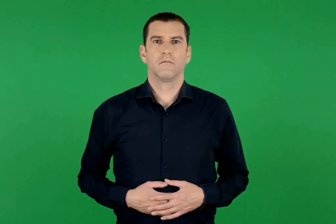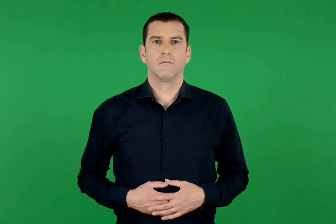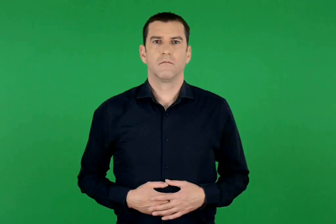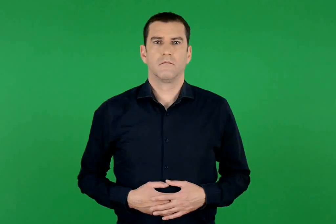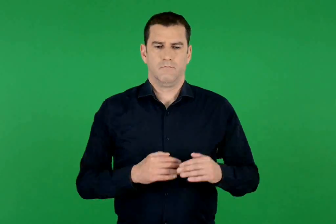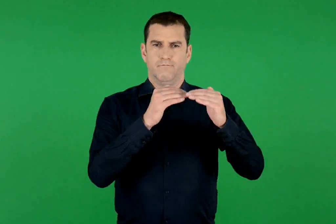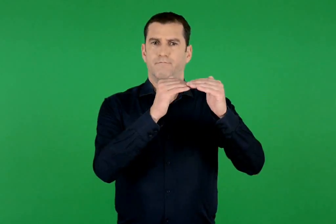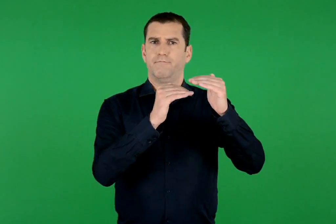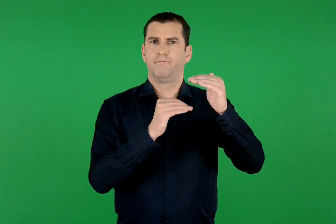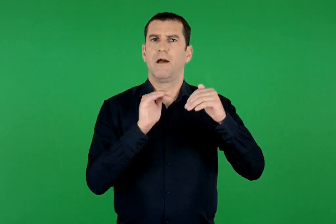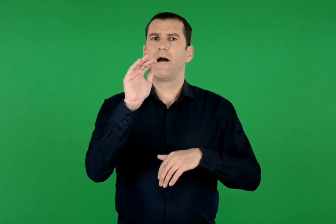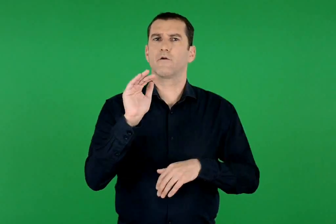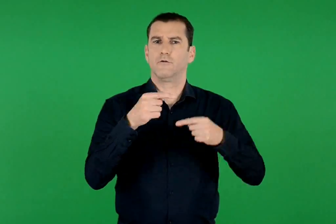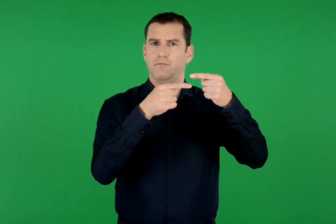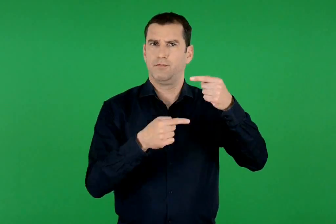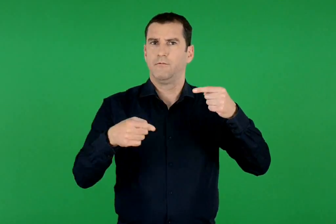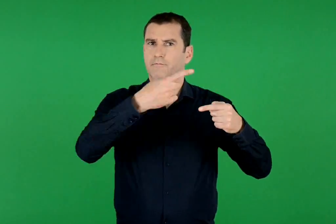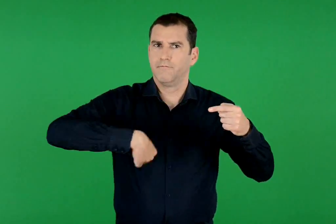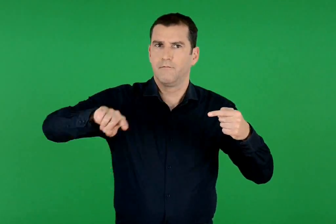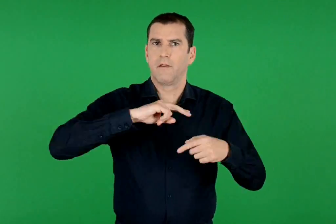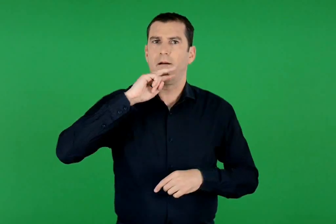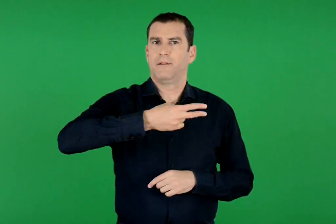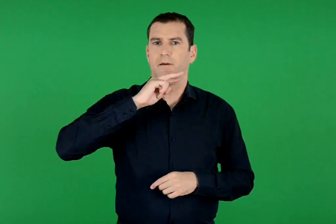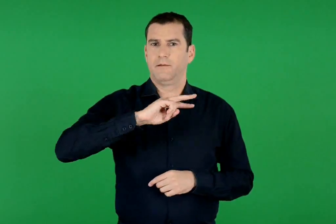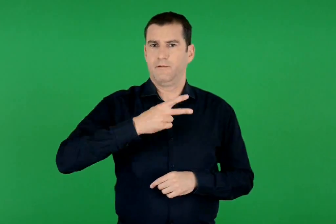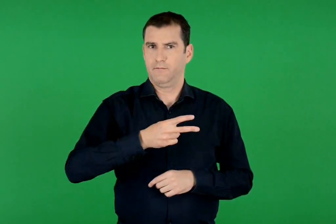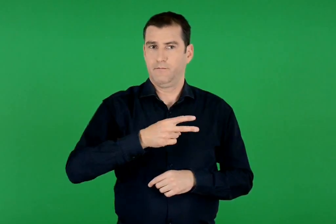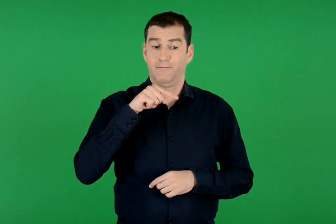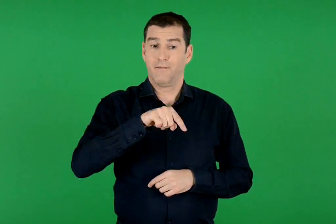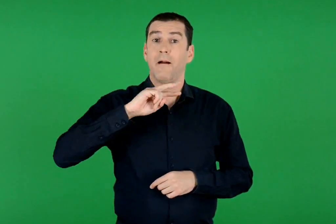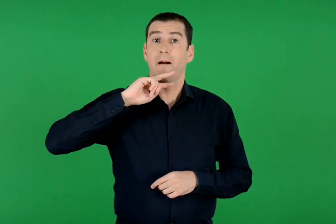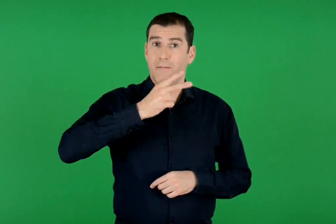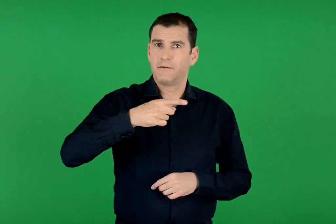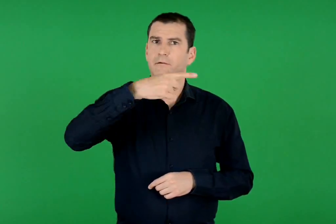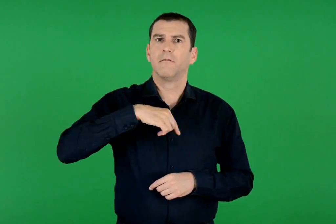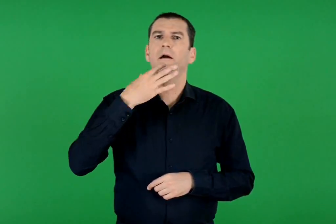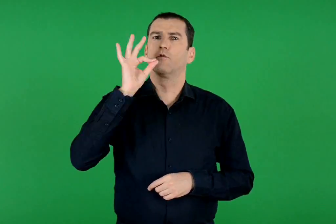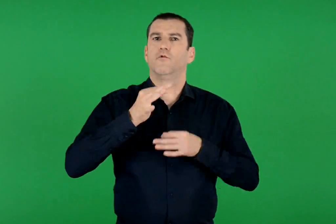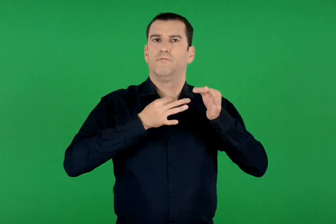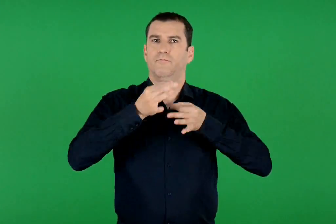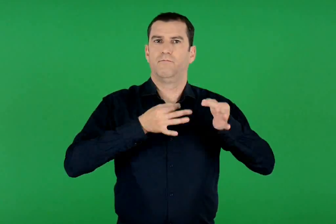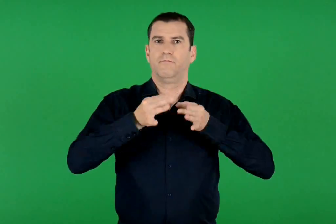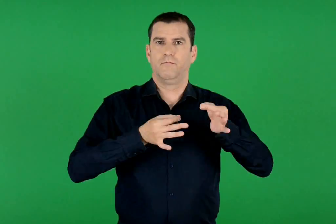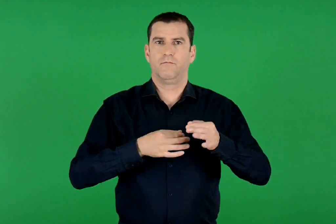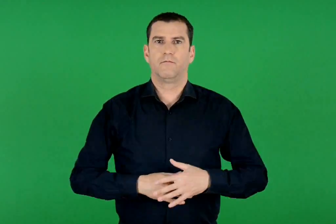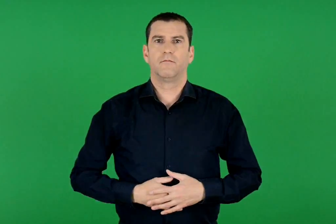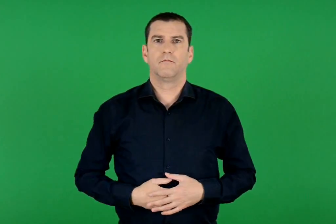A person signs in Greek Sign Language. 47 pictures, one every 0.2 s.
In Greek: απαντάμε στις ερωτήσεις σχολιάζουμε τις απαντήσεις
